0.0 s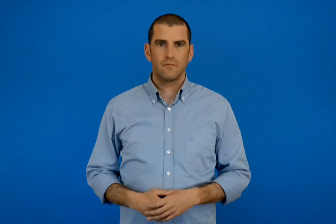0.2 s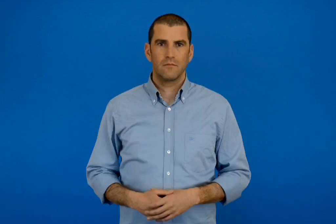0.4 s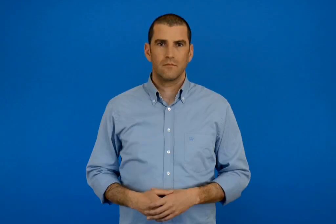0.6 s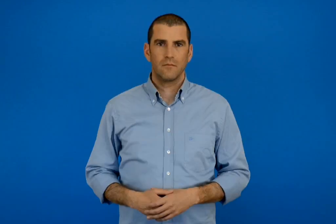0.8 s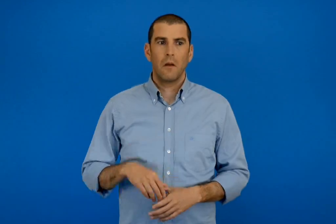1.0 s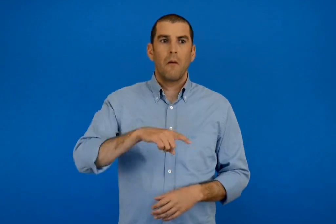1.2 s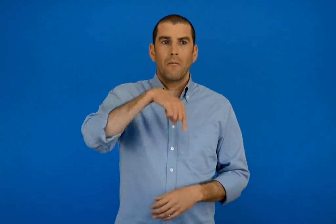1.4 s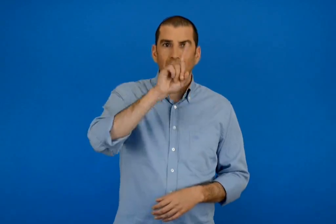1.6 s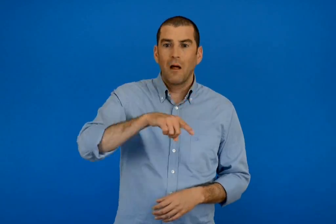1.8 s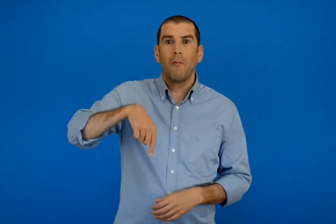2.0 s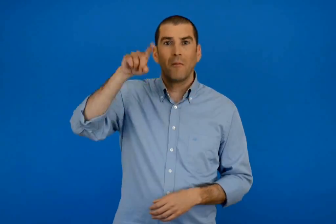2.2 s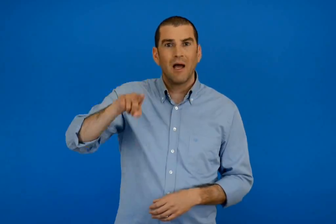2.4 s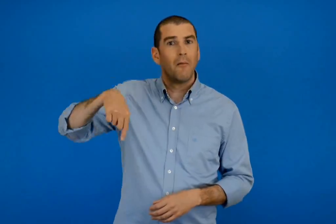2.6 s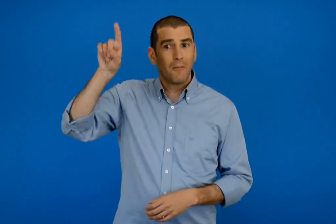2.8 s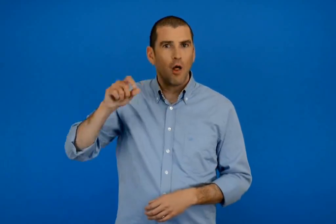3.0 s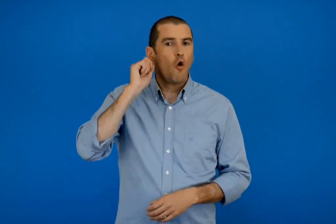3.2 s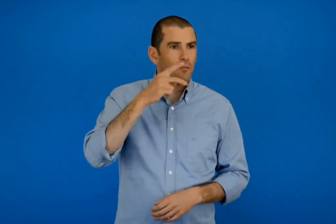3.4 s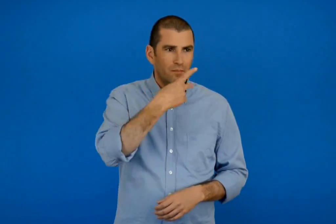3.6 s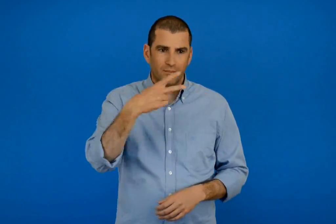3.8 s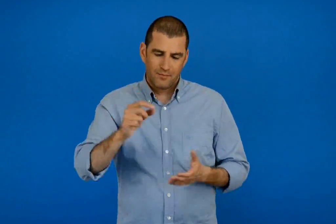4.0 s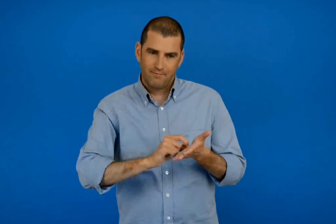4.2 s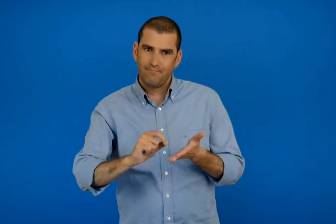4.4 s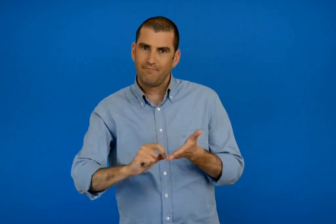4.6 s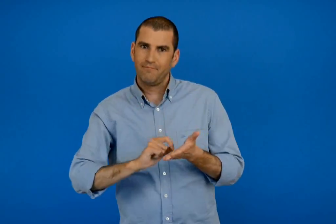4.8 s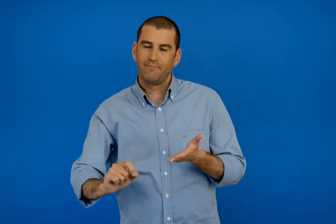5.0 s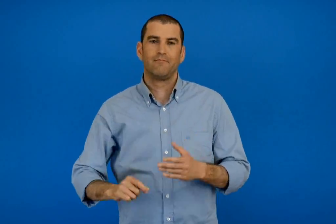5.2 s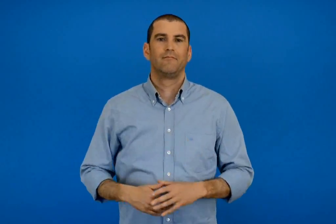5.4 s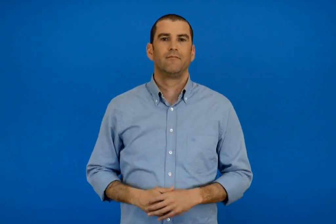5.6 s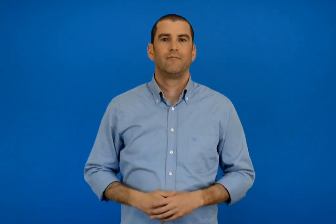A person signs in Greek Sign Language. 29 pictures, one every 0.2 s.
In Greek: γραφώ το όνομα κάθε μέρας
